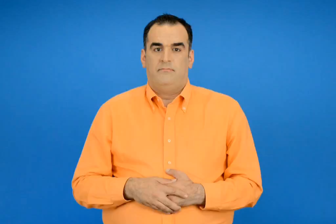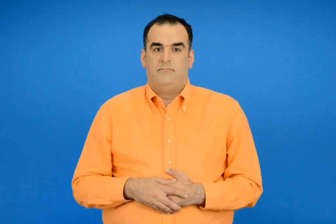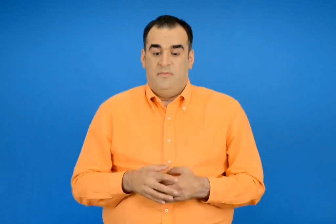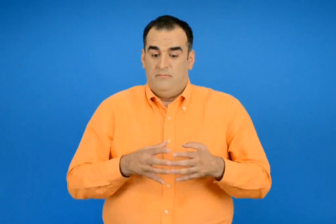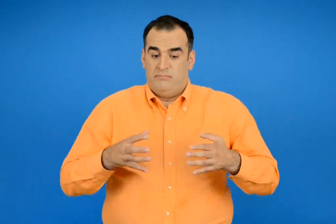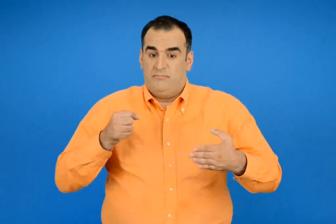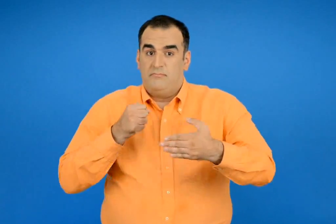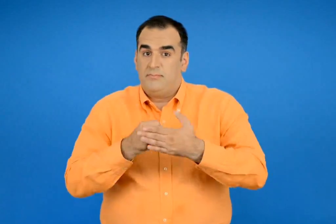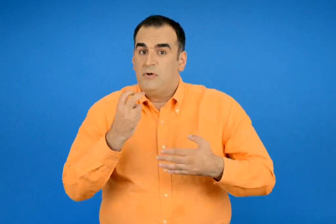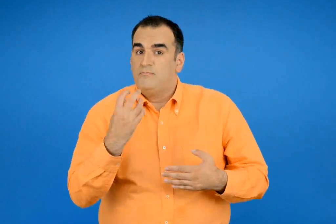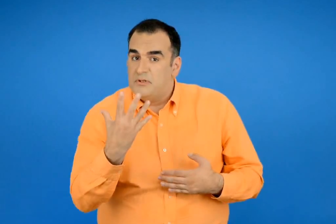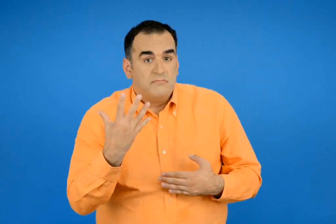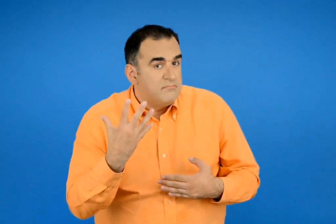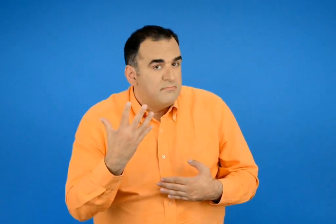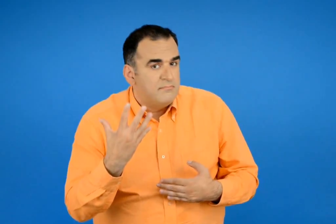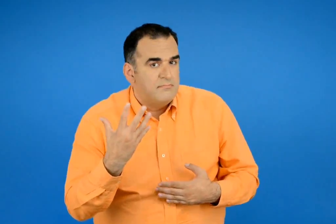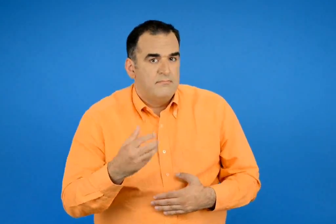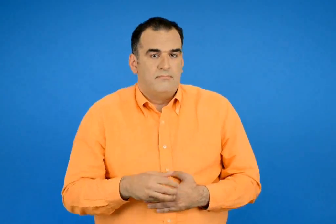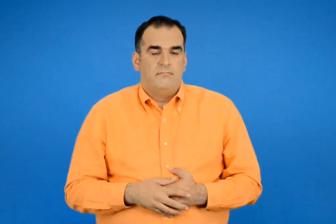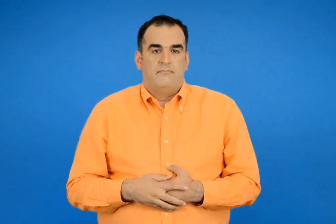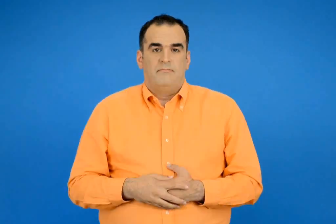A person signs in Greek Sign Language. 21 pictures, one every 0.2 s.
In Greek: για να γίνουν 25 ;
